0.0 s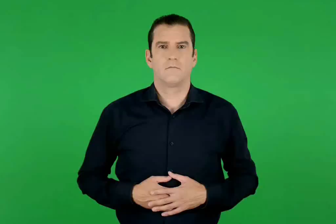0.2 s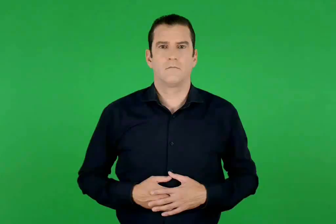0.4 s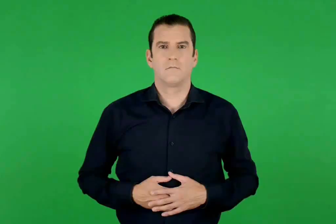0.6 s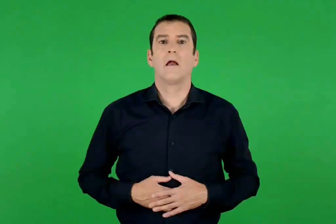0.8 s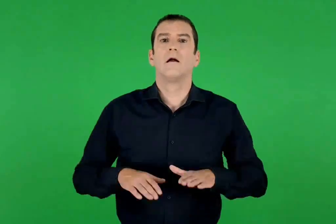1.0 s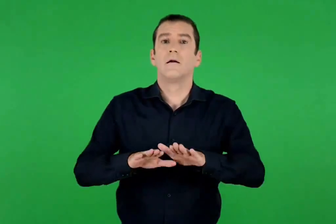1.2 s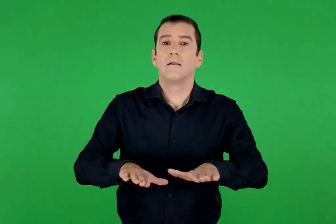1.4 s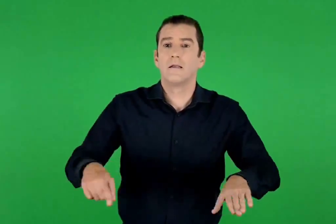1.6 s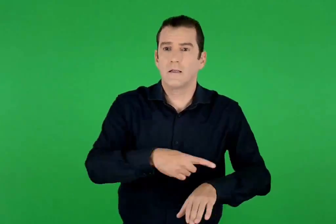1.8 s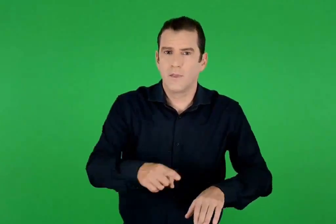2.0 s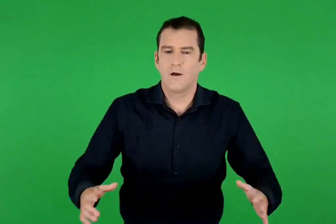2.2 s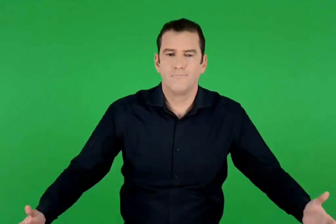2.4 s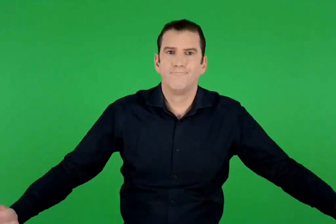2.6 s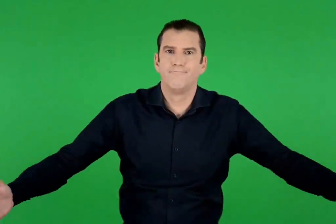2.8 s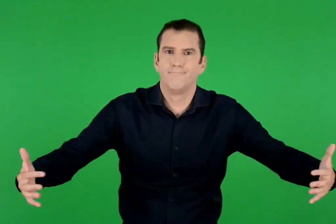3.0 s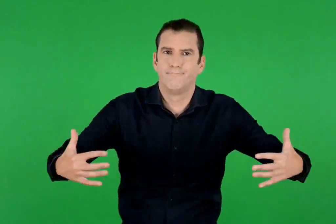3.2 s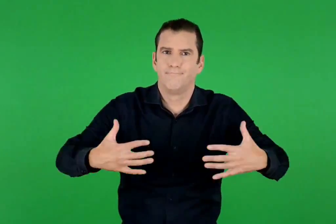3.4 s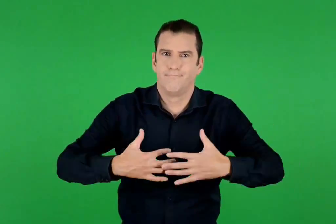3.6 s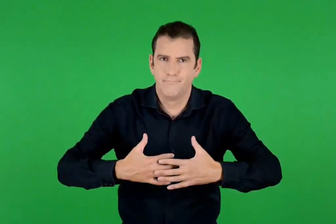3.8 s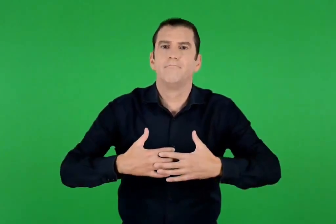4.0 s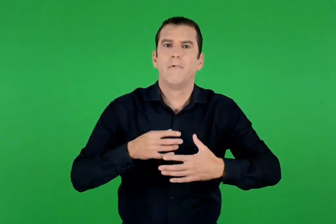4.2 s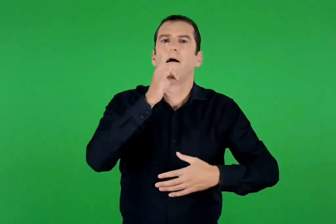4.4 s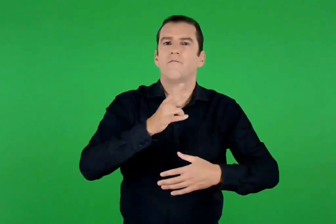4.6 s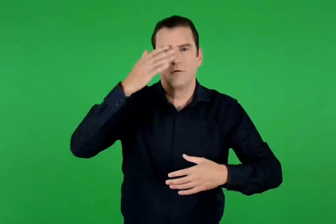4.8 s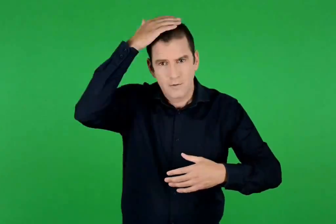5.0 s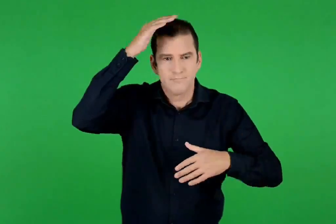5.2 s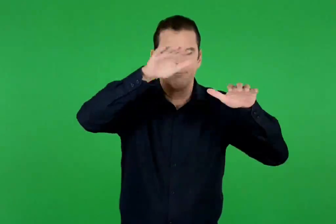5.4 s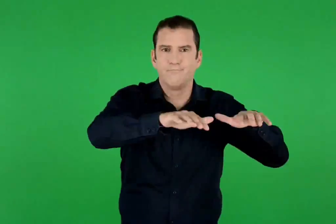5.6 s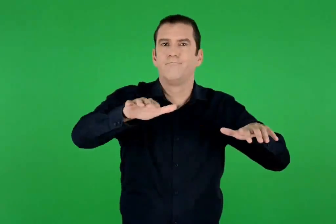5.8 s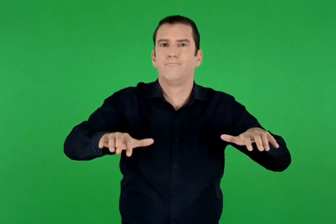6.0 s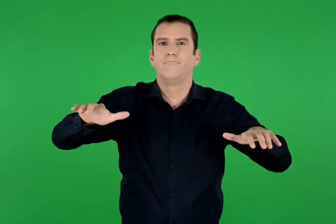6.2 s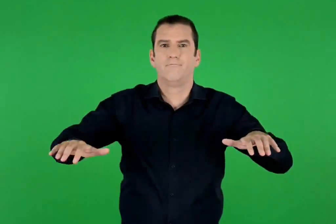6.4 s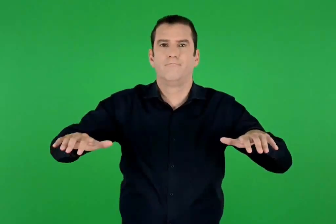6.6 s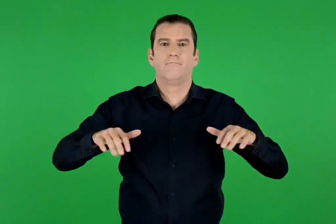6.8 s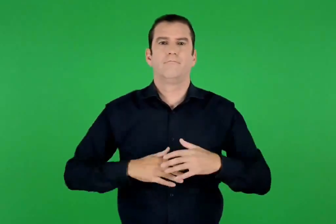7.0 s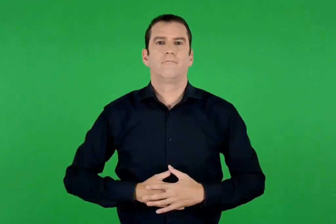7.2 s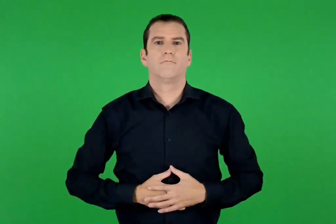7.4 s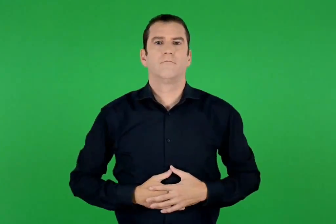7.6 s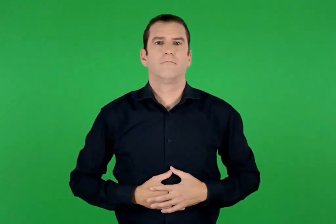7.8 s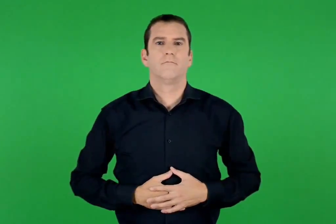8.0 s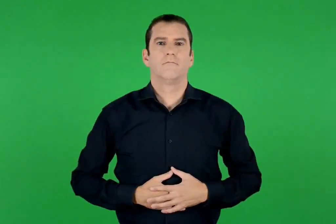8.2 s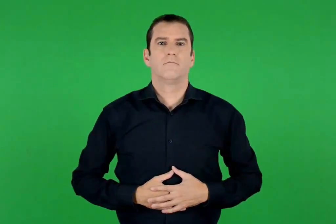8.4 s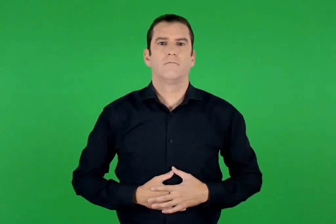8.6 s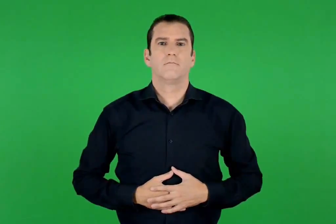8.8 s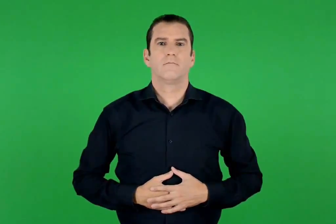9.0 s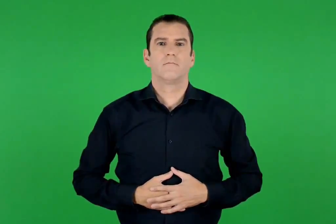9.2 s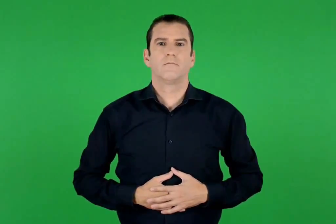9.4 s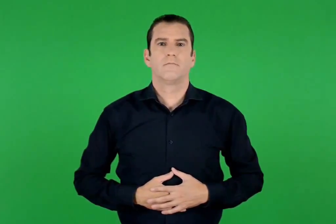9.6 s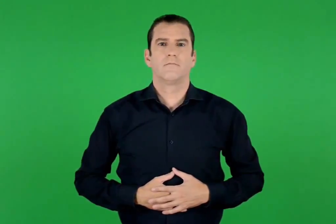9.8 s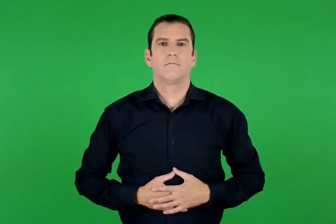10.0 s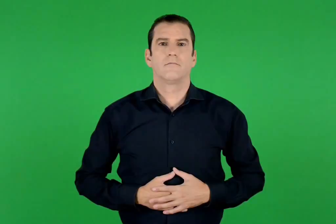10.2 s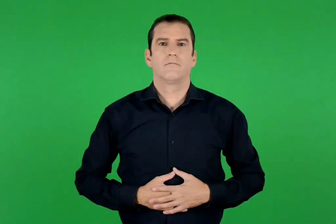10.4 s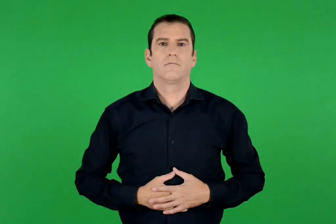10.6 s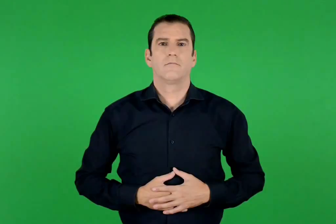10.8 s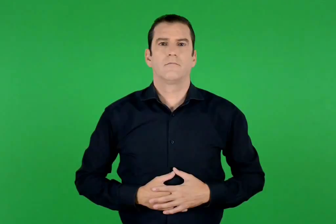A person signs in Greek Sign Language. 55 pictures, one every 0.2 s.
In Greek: και πήρε τα παιδιά στην αγκαλιά του και τα ευλογούσε βάζοντας τα χέρια του πάνω στο κεφάλι τους
